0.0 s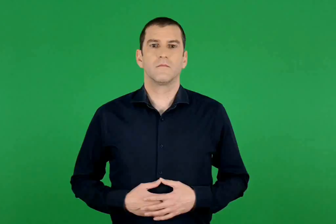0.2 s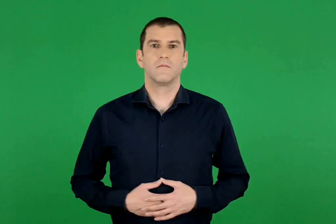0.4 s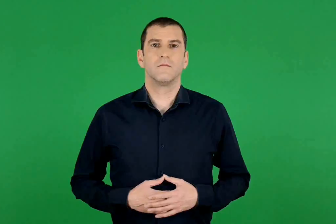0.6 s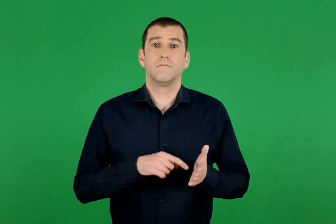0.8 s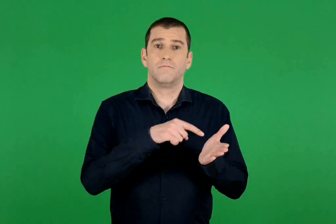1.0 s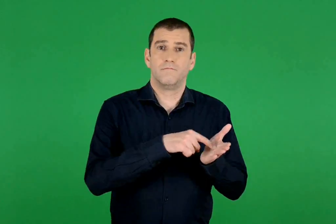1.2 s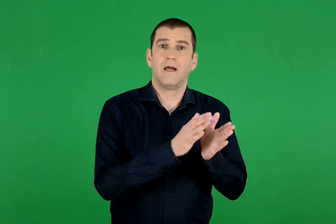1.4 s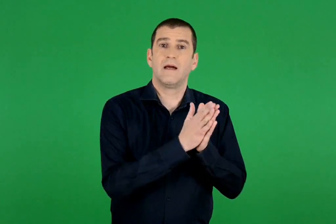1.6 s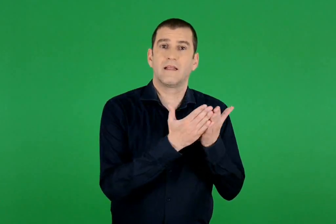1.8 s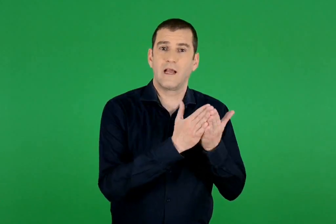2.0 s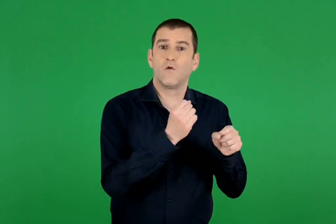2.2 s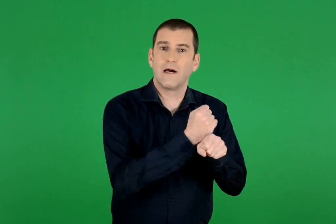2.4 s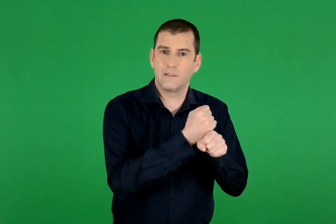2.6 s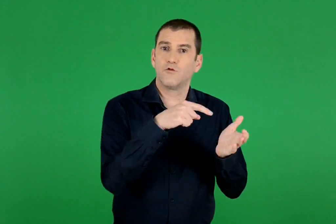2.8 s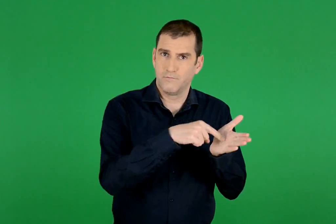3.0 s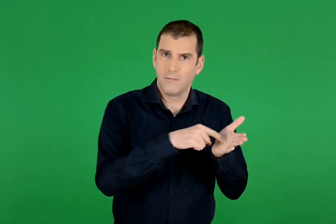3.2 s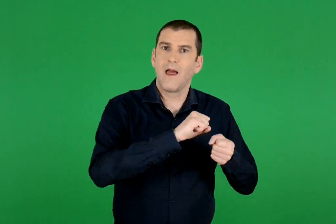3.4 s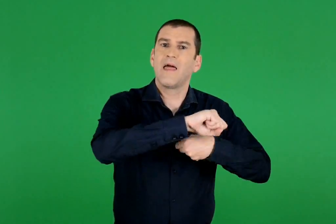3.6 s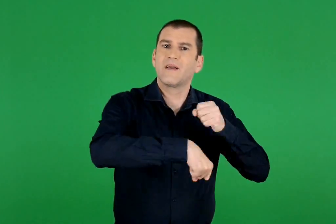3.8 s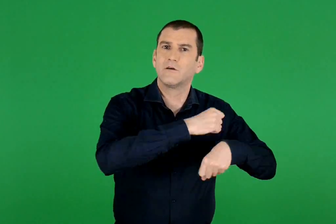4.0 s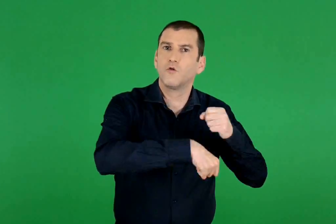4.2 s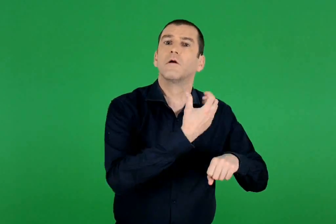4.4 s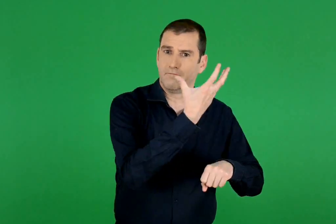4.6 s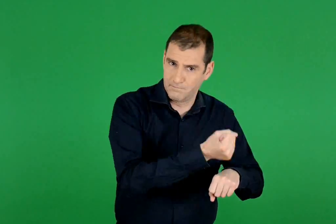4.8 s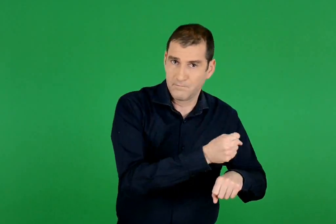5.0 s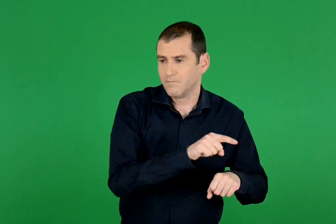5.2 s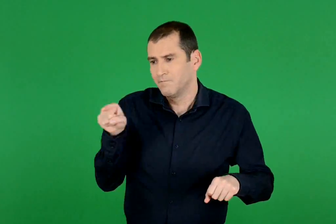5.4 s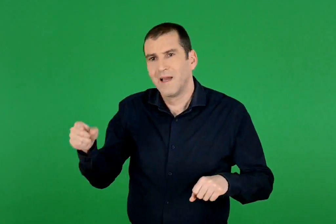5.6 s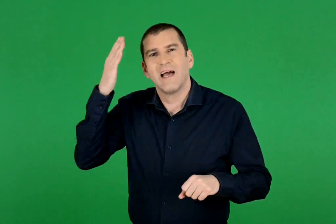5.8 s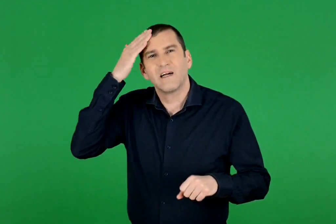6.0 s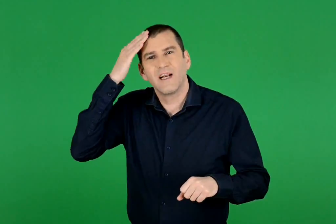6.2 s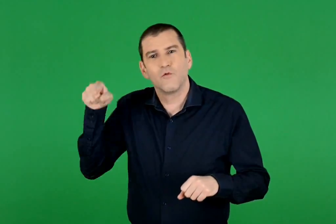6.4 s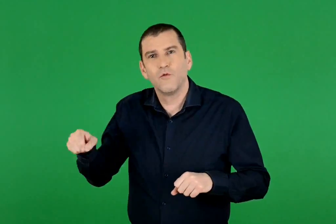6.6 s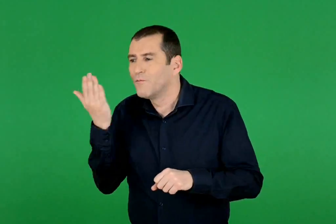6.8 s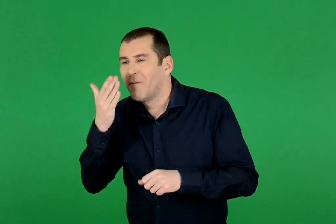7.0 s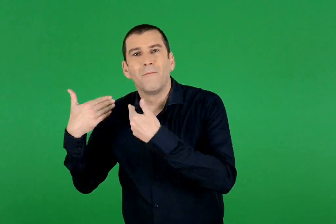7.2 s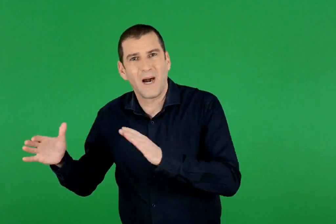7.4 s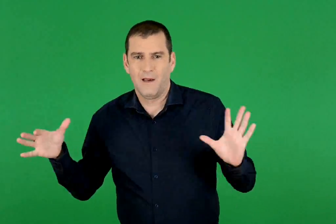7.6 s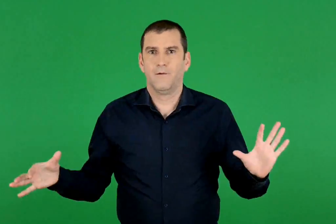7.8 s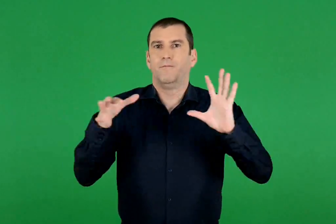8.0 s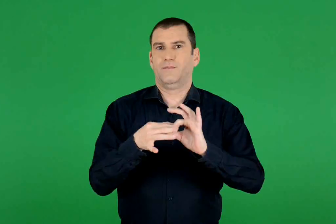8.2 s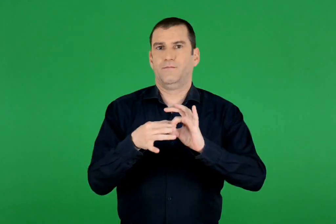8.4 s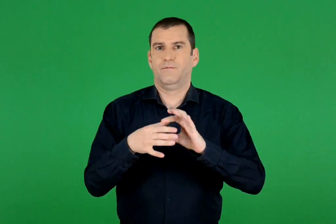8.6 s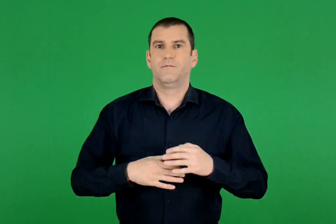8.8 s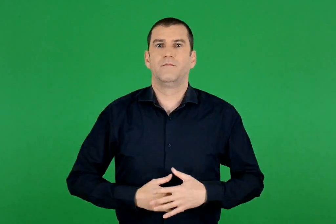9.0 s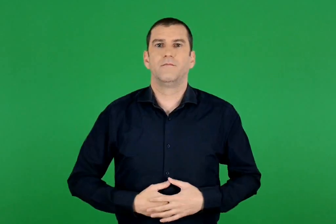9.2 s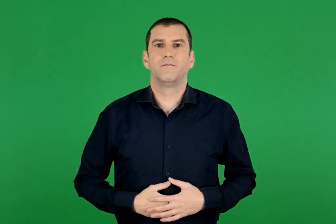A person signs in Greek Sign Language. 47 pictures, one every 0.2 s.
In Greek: υπάρχει στο τετράδιο εργασιών δραστηριότητα σχετική με το κεφάλαιο που μελετήσαμε
